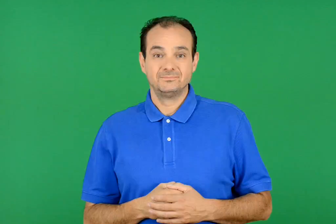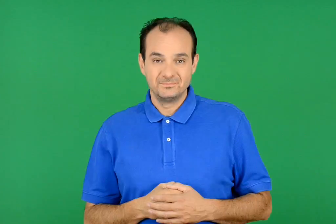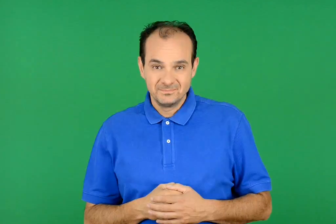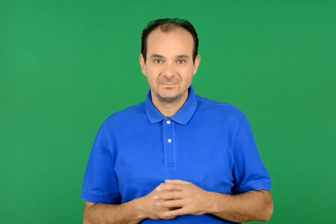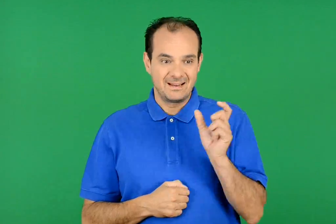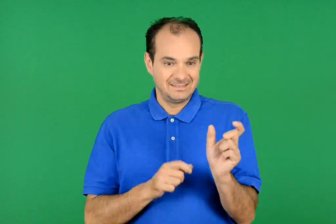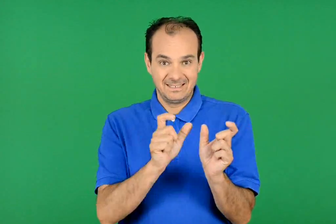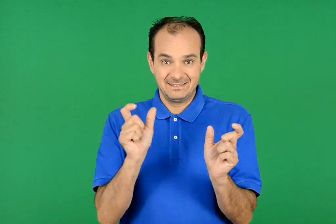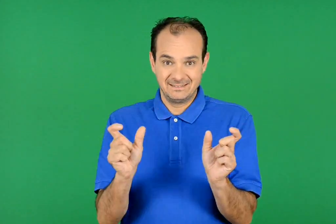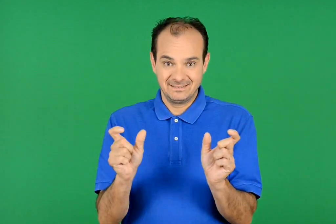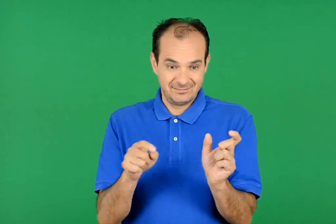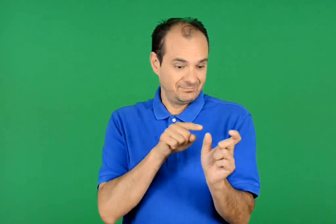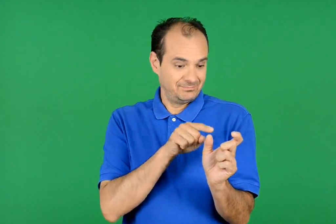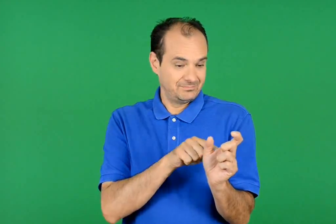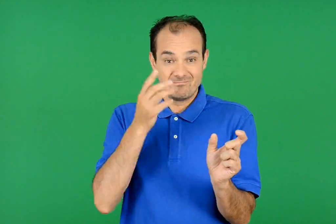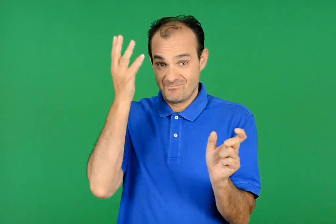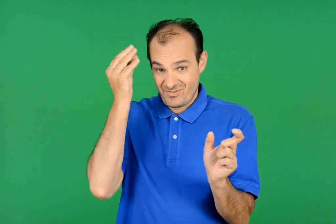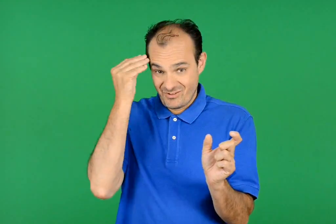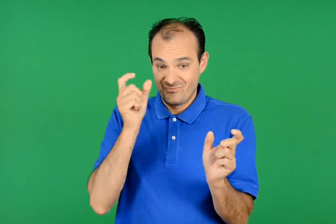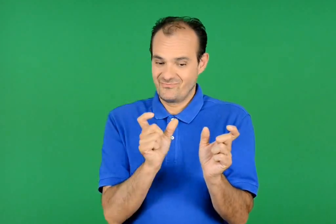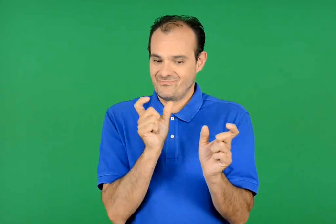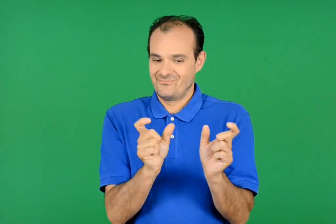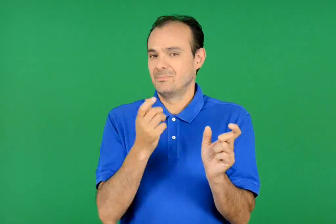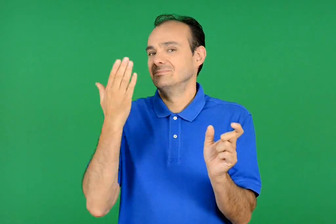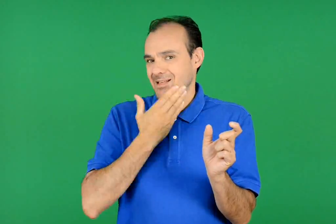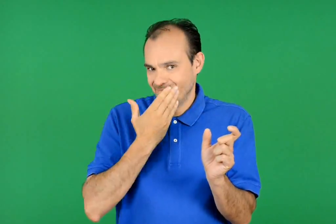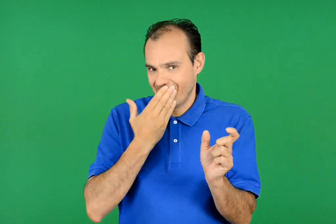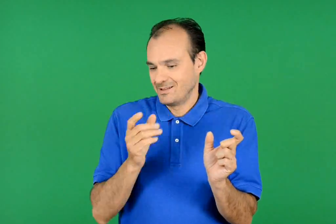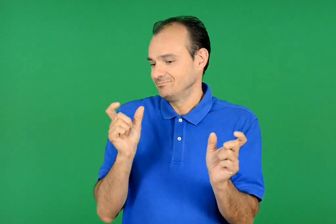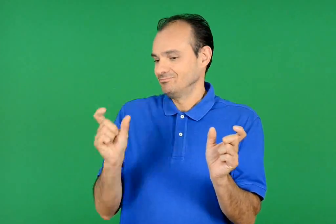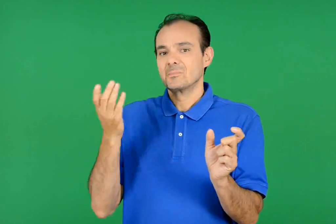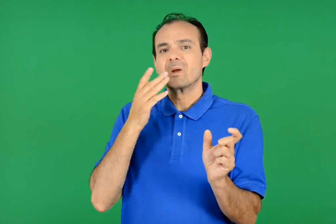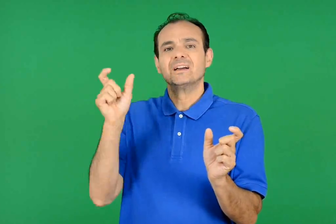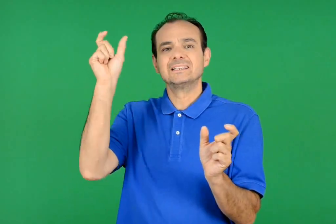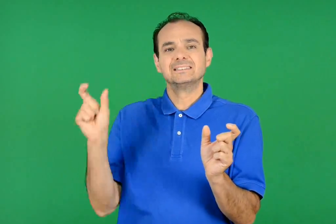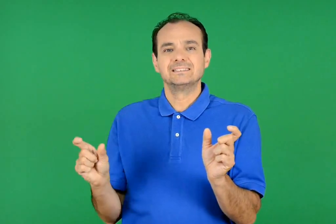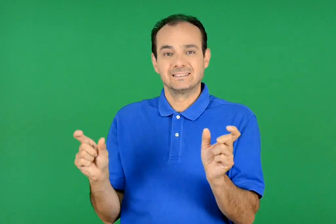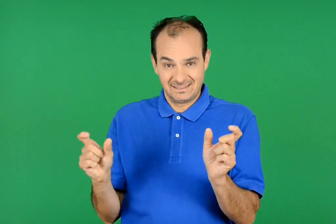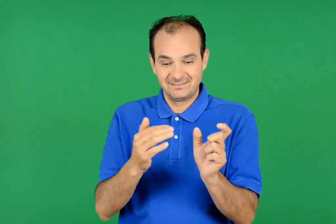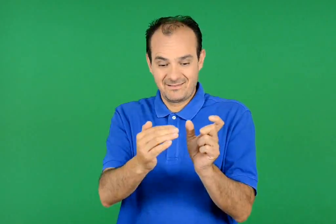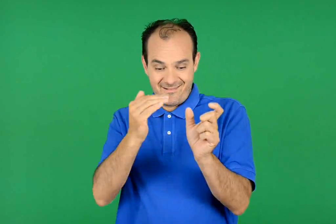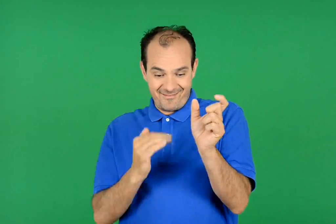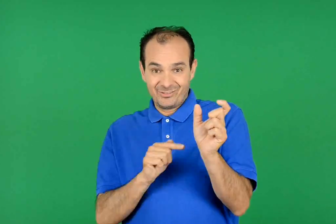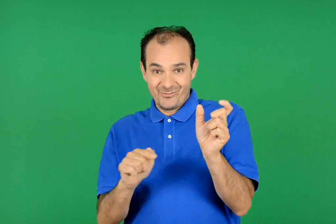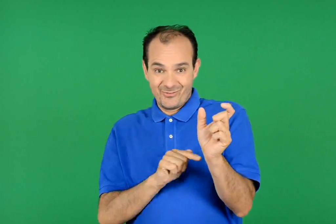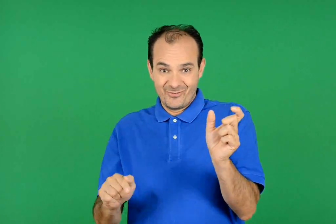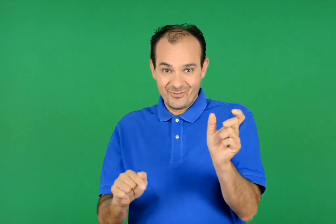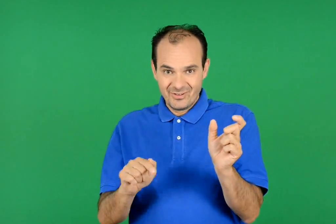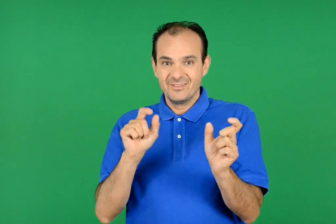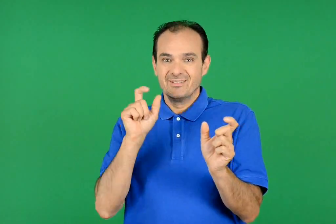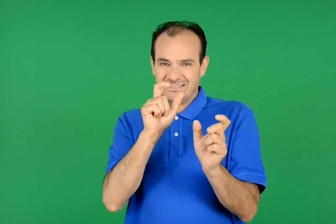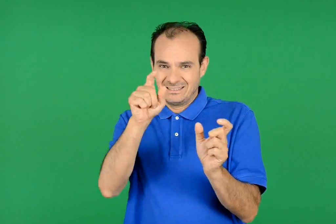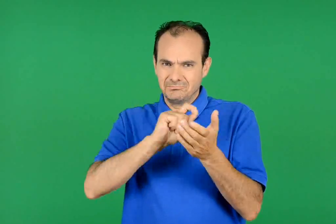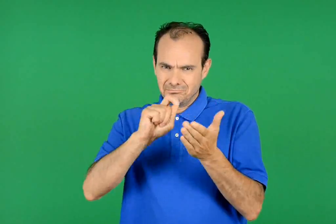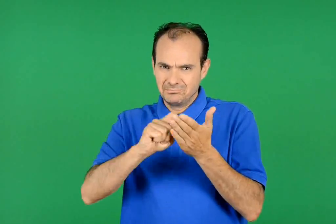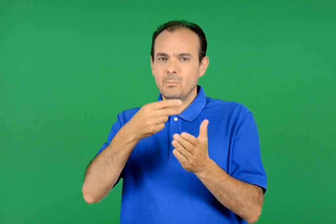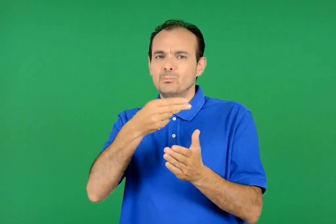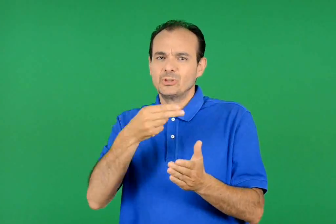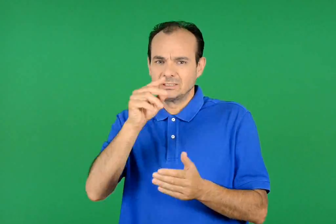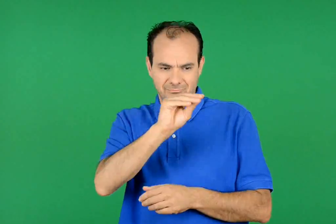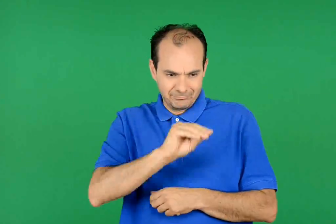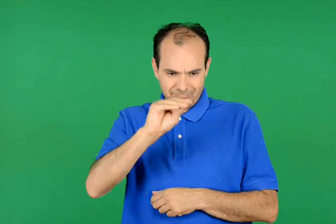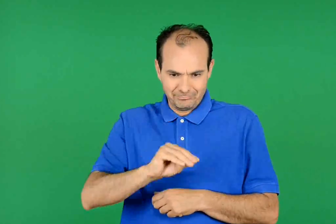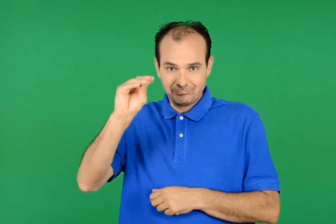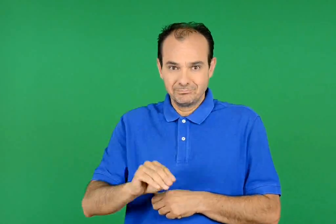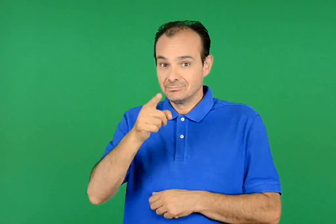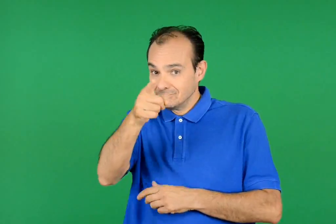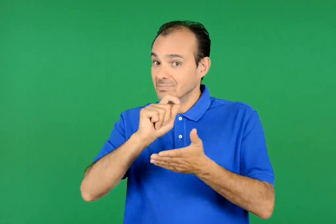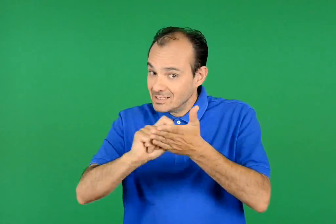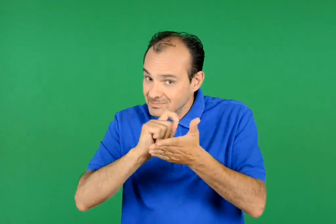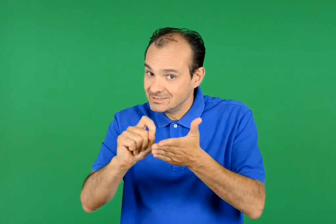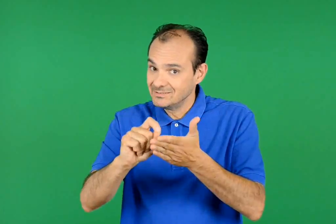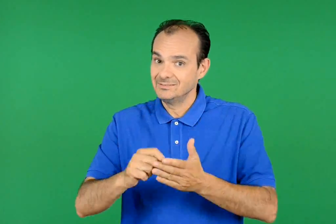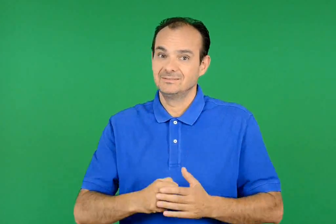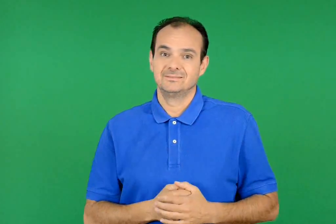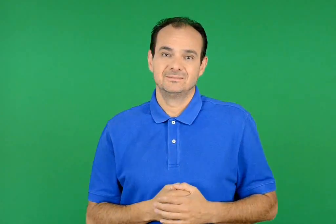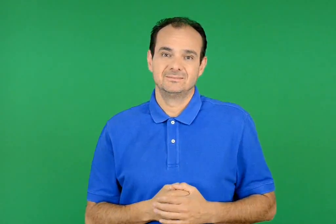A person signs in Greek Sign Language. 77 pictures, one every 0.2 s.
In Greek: γράψε δύο προτάσεις οι οποίες να περιέχουν τις παρακάτω λέξεις μαθαίνω , μάθημα , μαθητής
